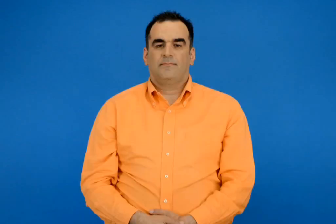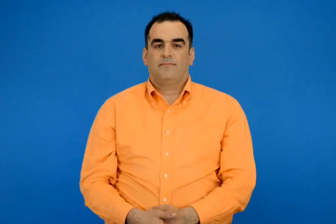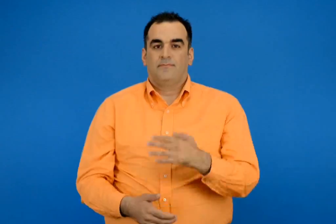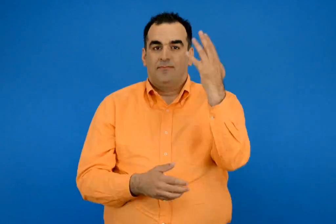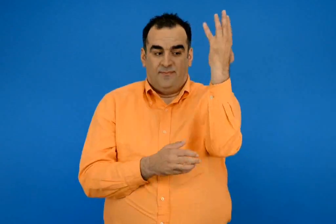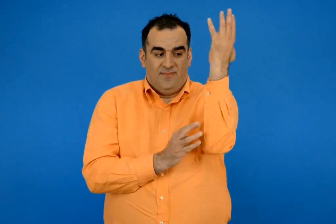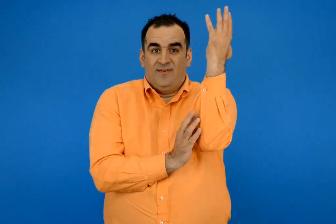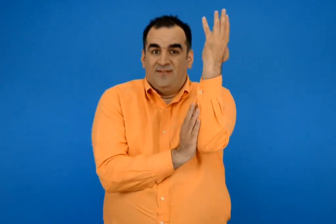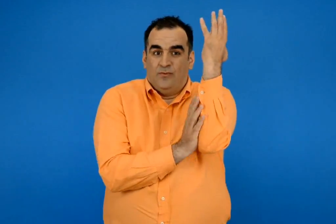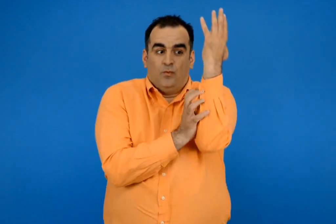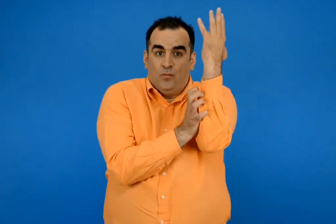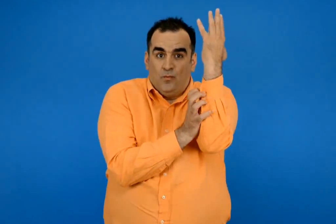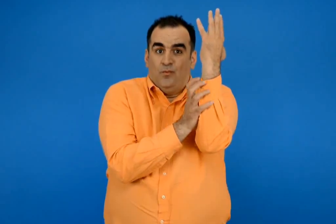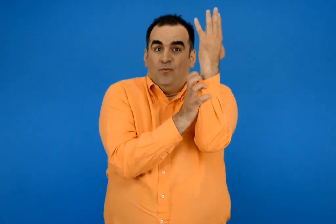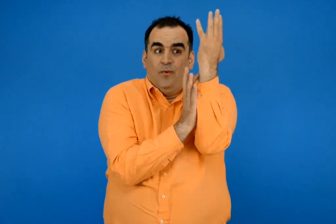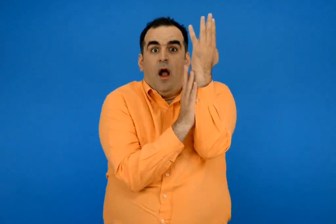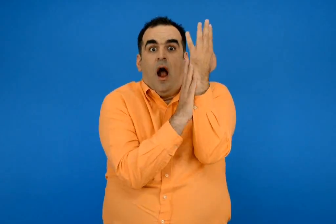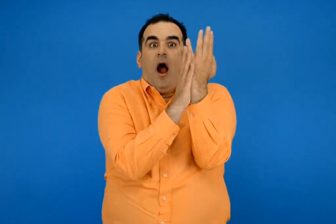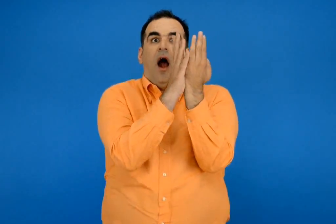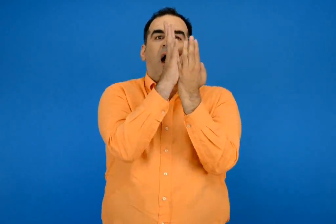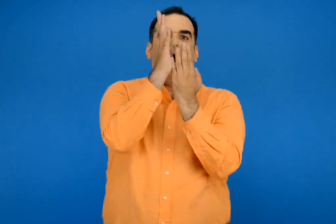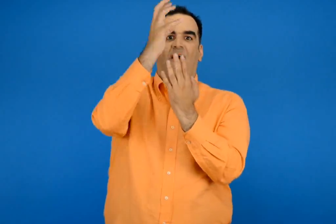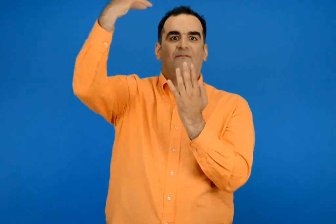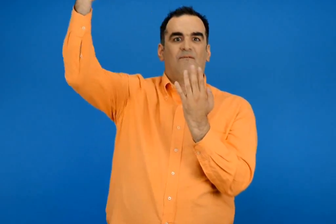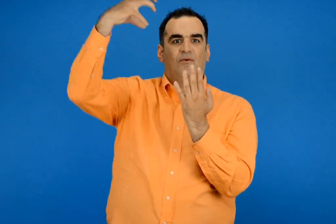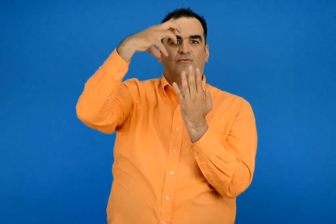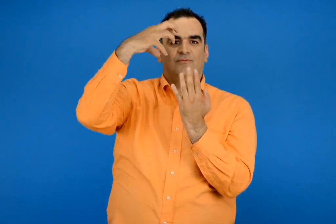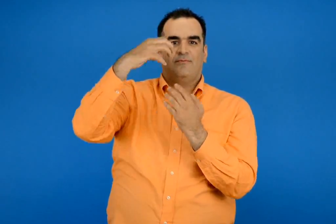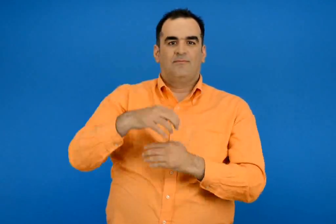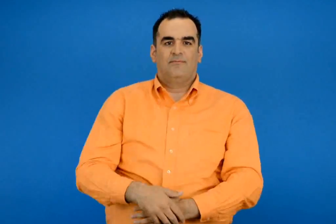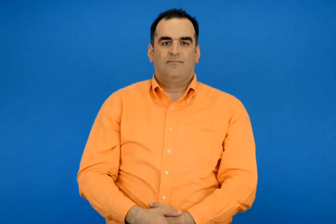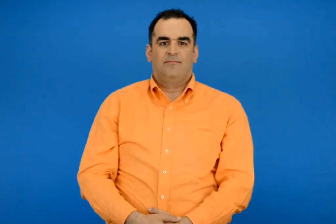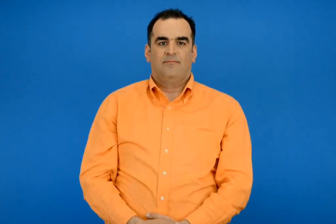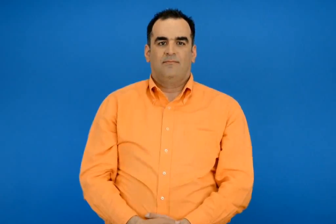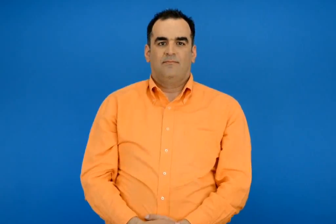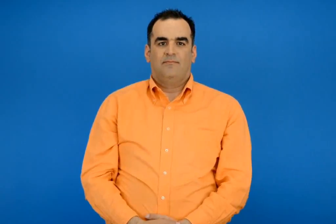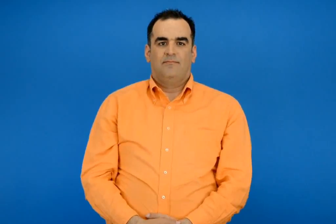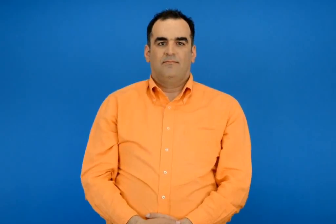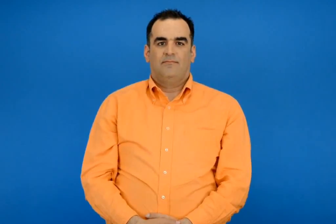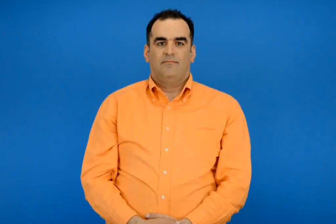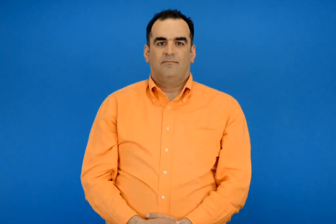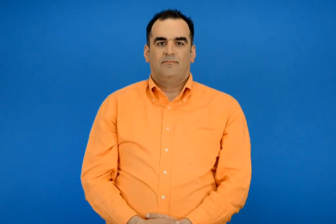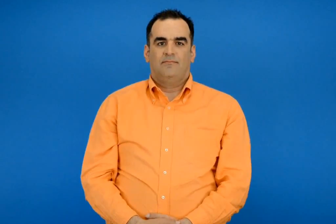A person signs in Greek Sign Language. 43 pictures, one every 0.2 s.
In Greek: με τα ριζίδια που βγάζει στους βλαστούς του σκαρφαλώνει και στα πιο ψηλά δέντρα για να φτάσει στο φως
